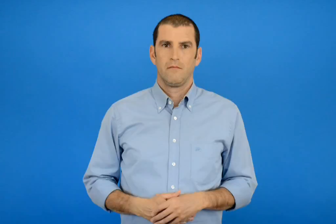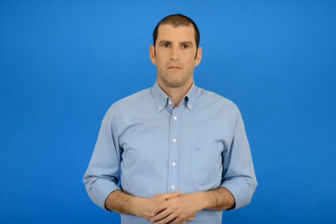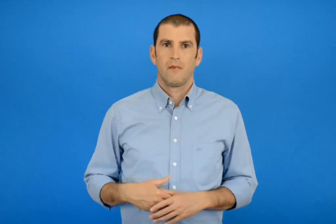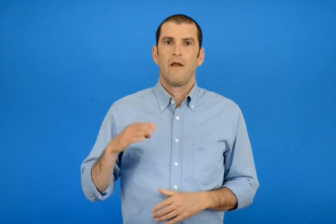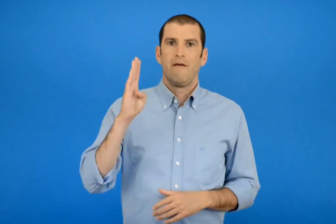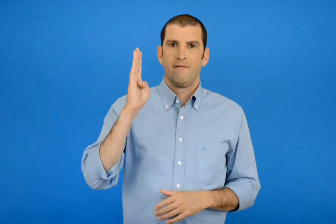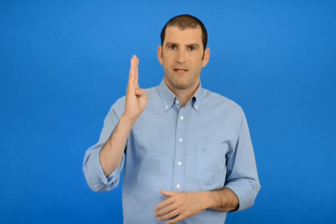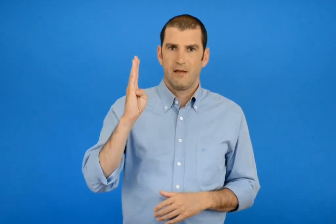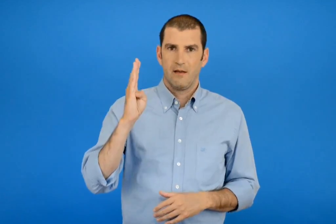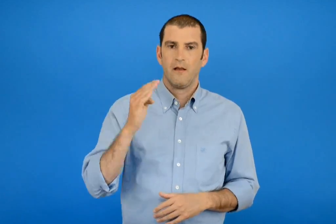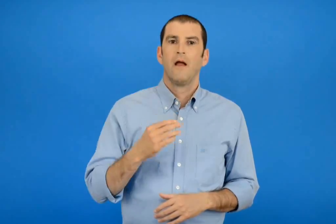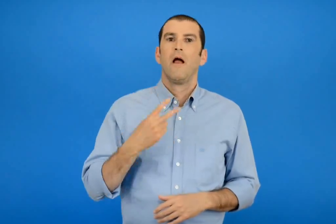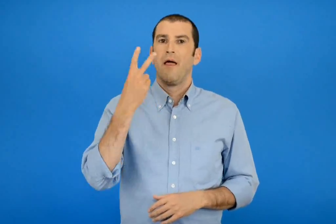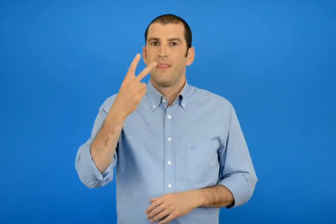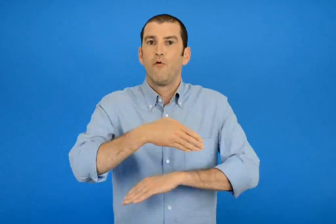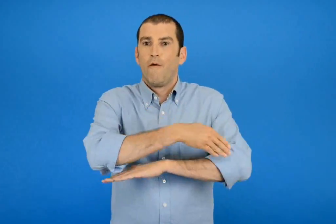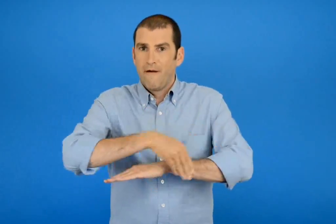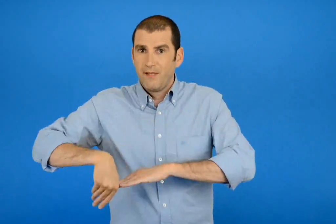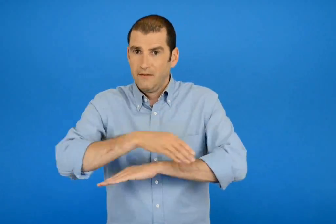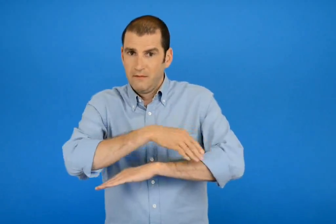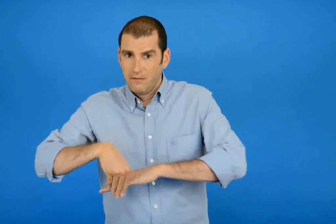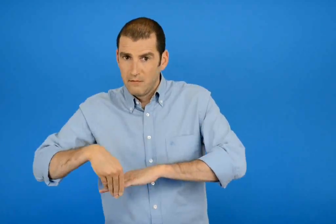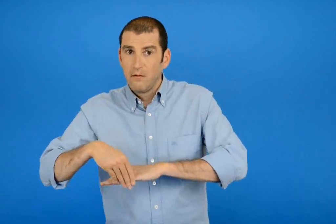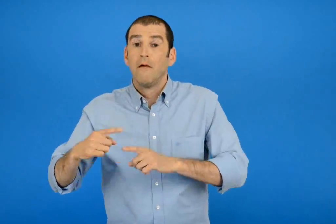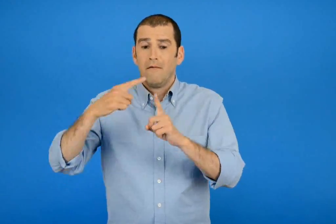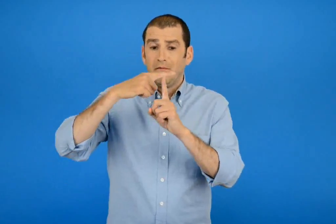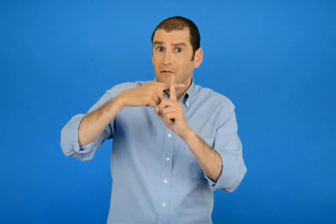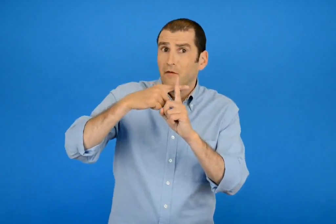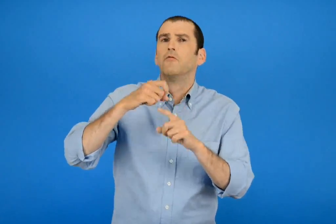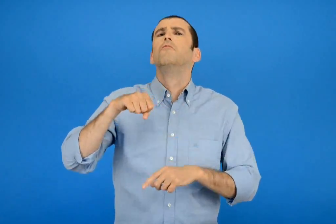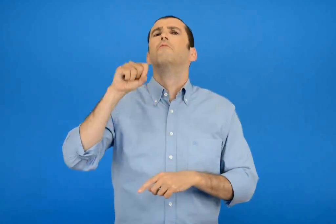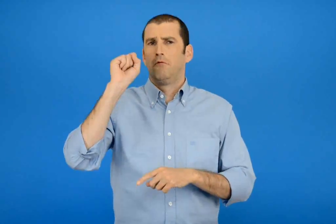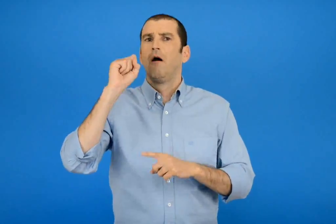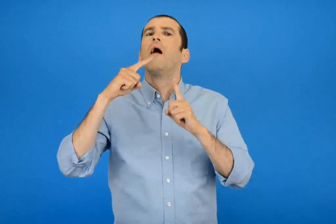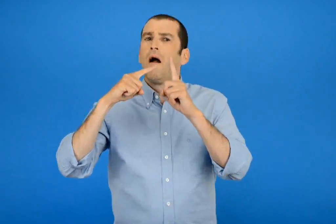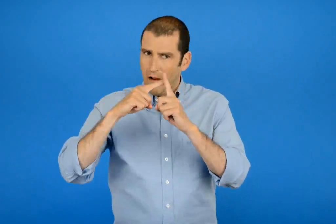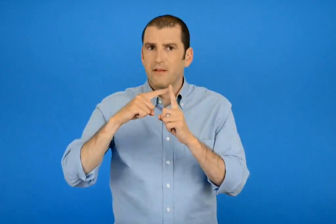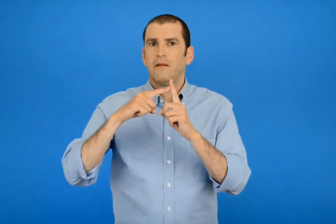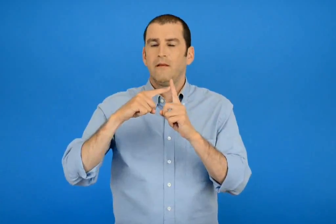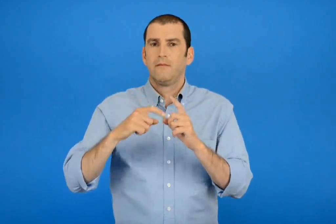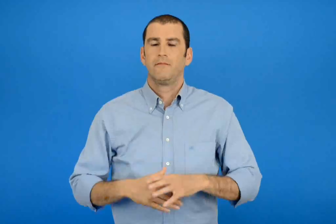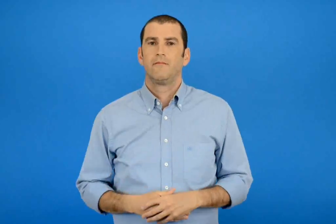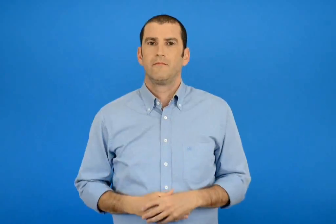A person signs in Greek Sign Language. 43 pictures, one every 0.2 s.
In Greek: β δύο ευθείες που δε σχηματίζουν ολόκληρο σταυρό άλλα είναι κάθετες
